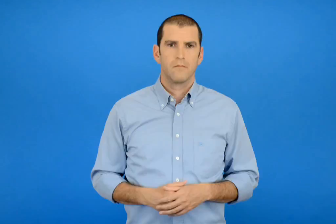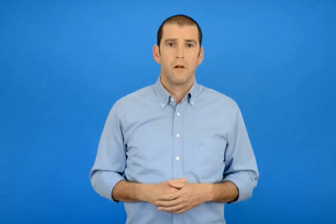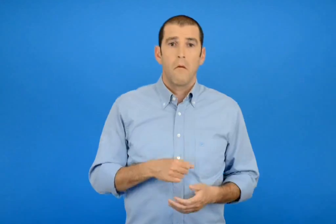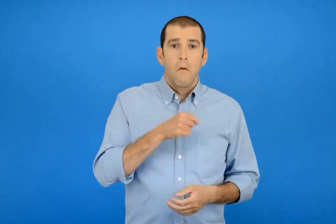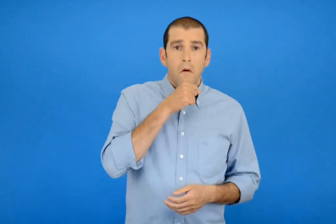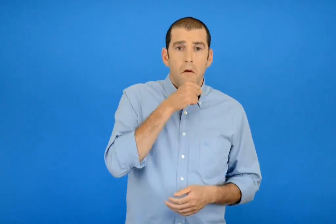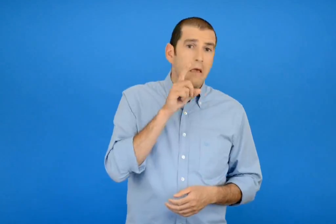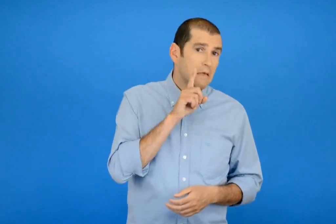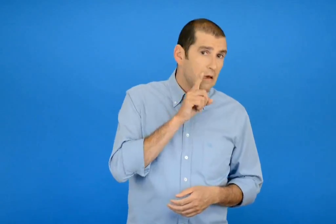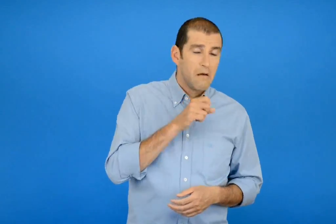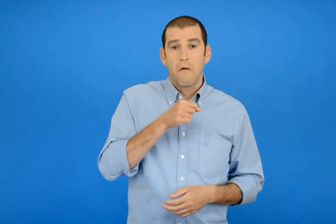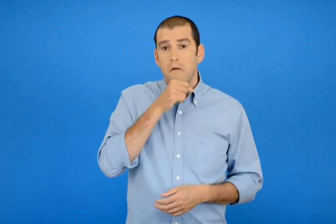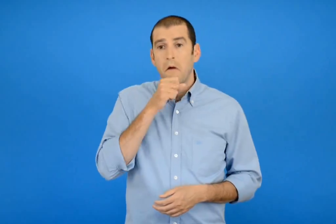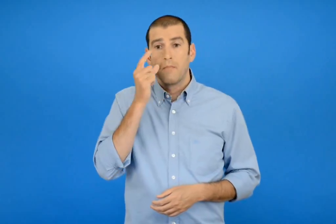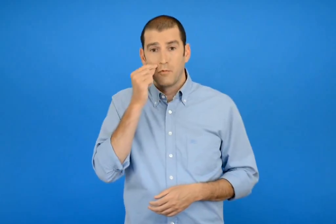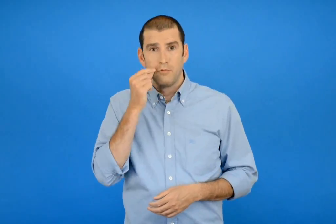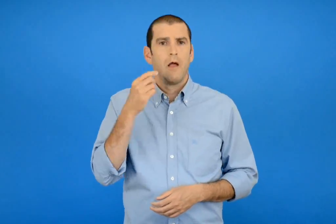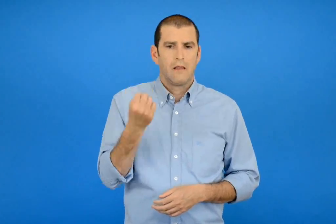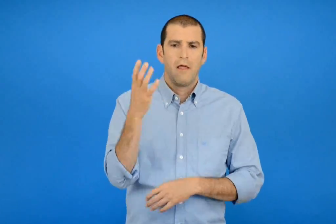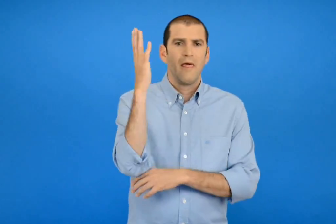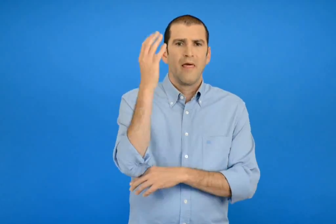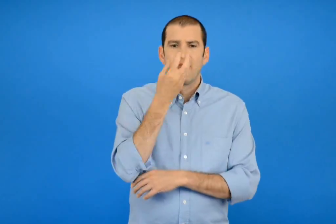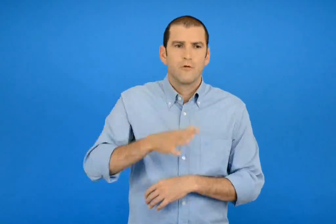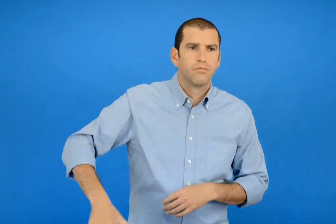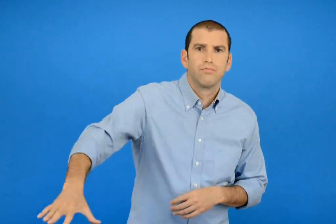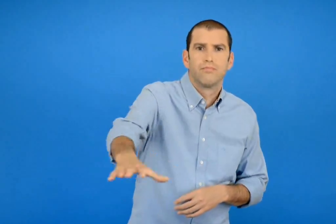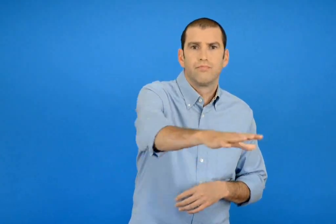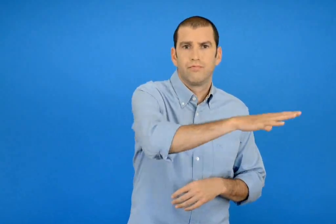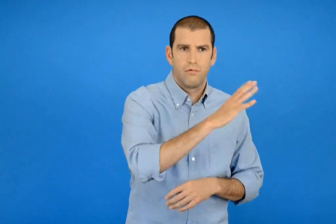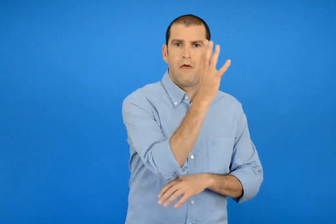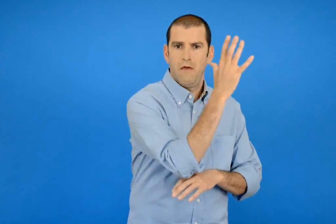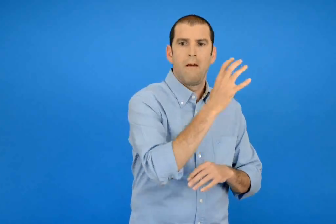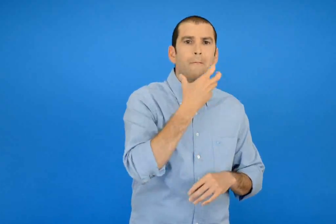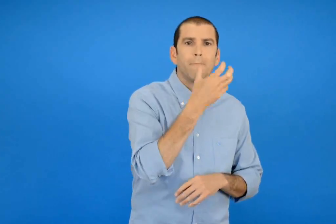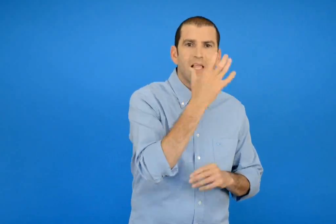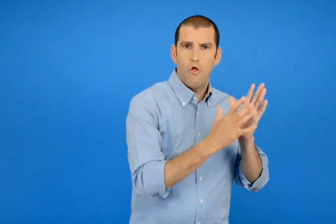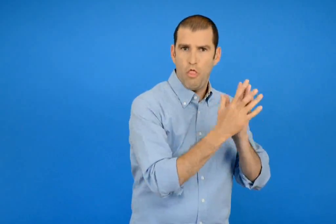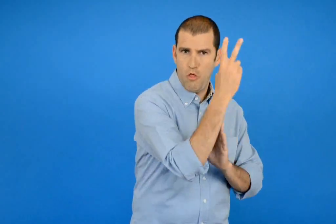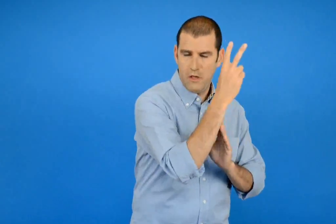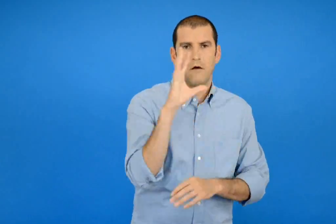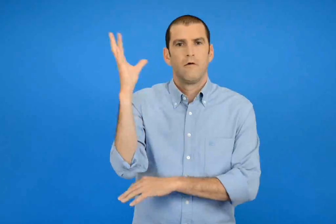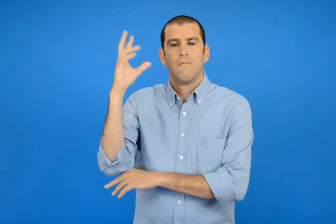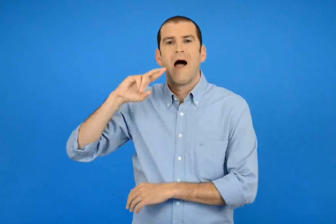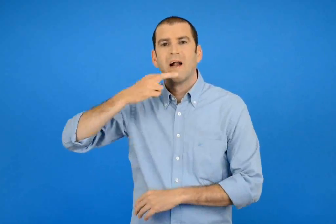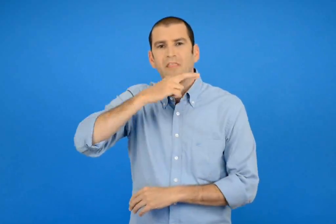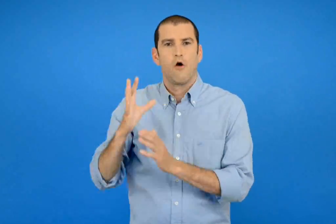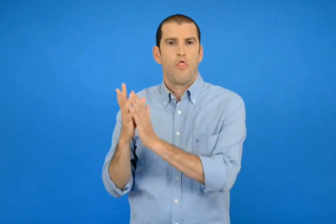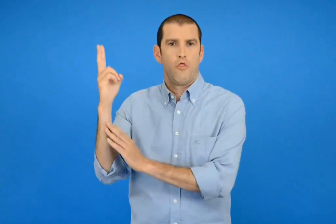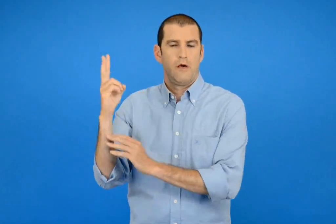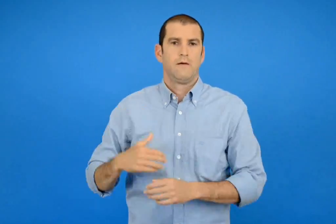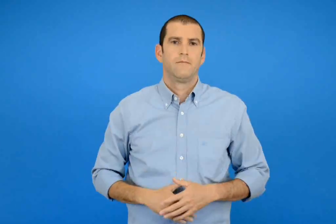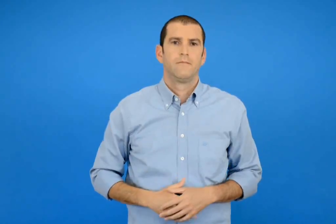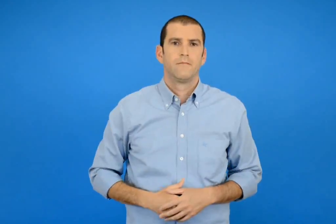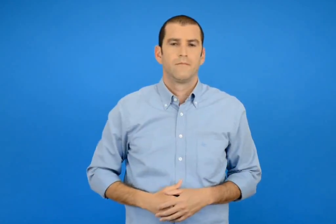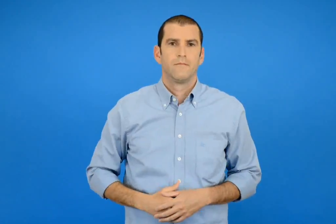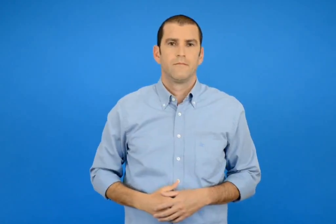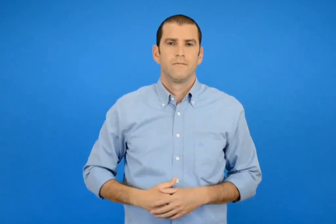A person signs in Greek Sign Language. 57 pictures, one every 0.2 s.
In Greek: η γιαγιά και ο πάππους έχουν δεντρόκηπο με 12 μηλιές και 12 αχλαδιές
